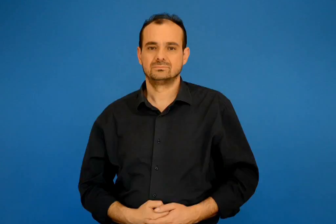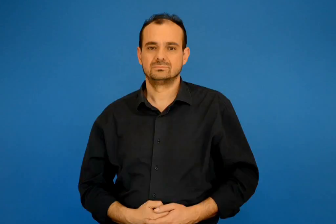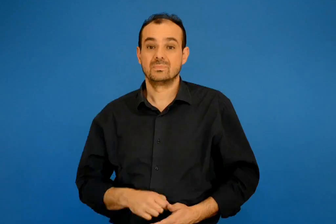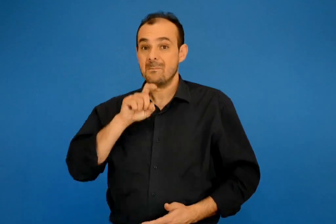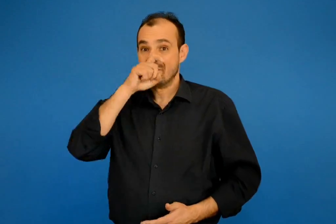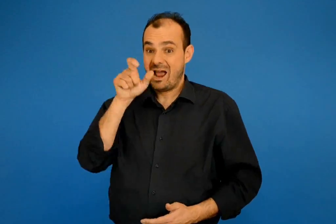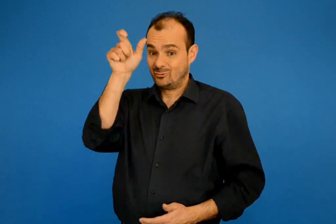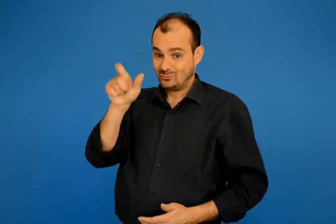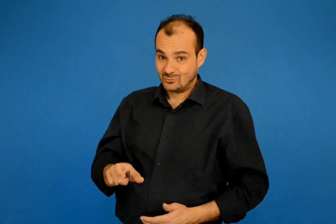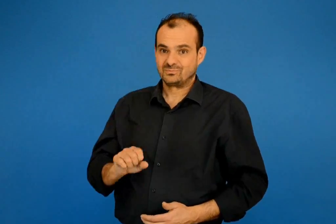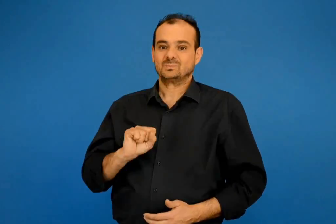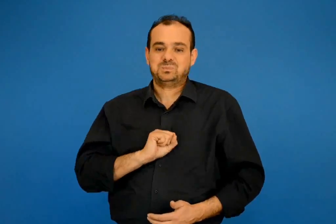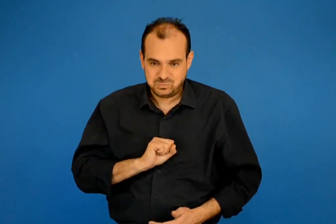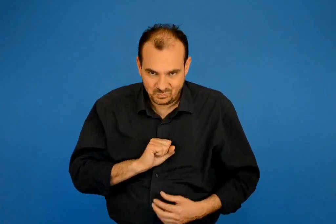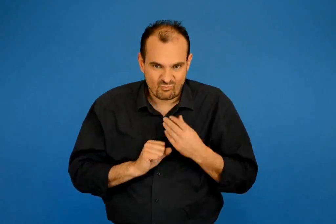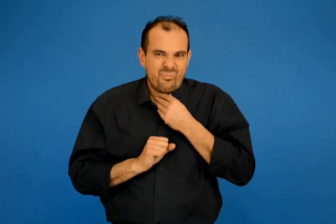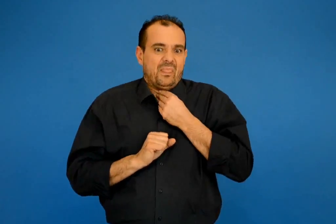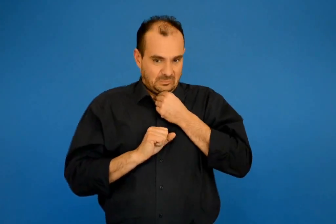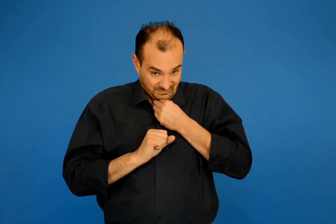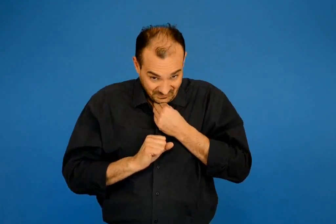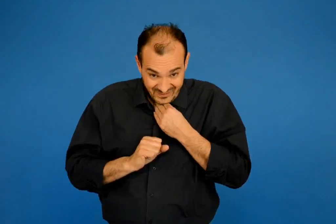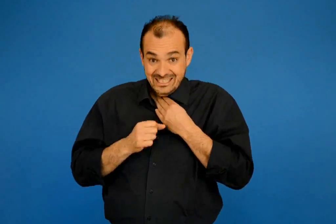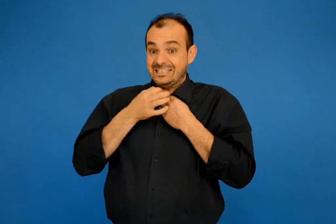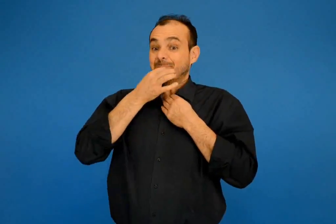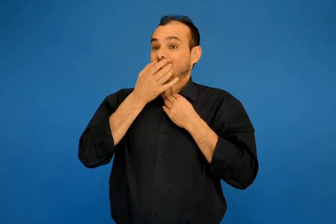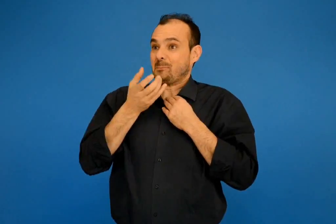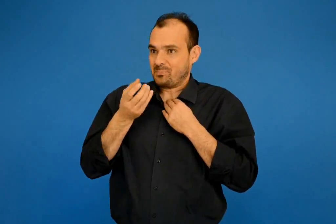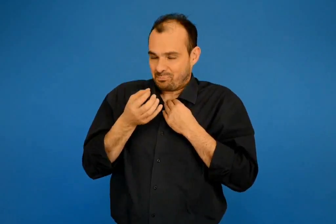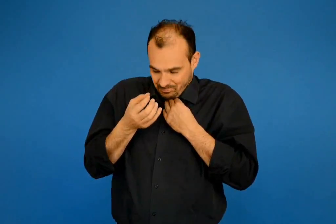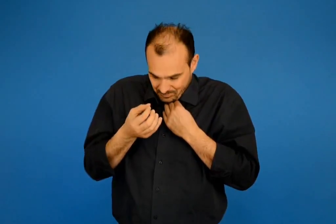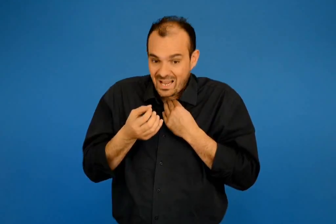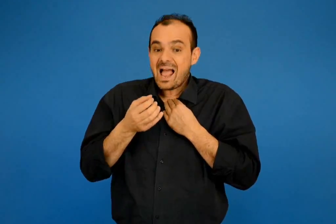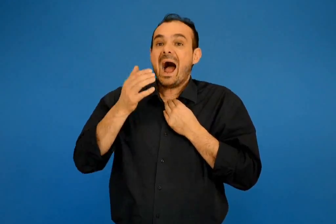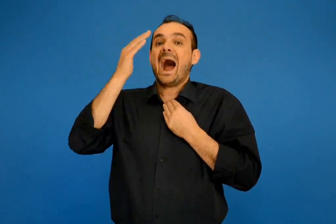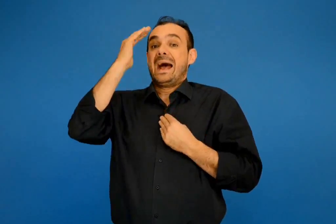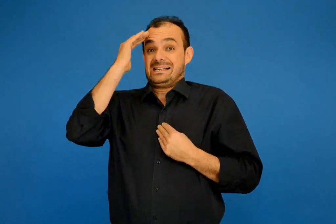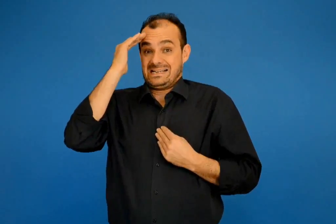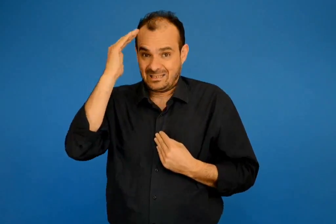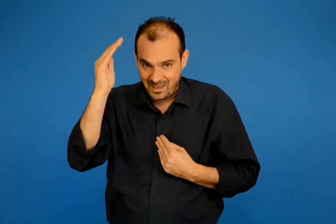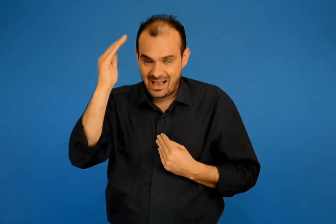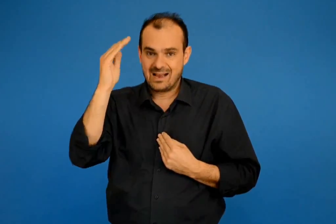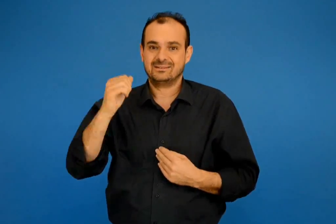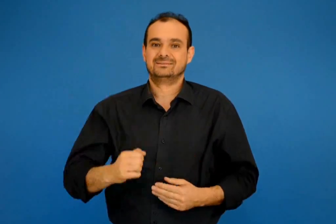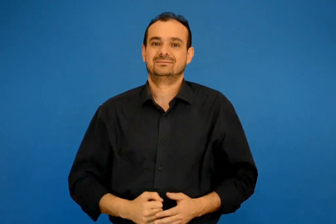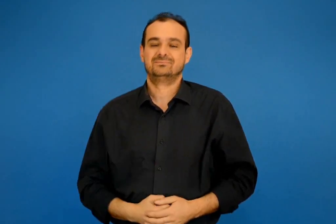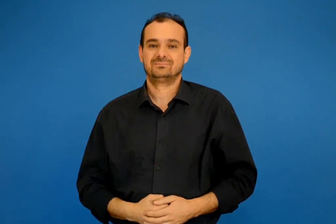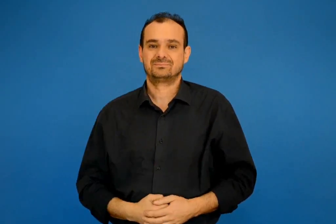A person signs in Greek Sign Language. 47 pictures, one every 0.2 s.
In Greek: ο παπαγάλος βήχει ξεροβήχει μα τι να πει ξανάπε καλησπέρα
